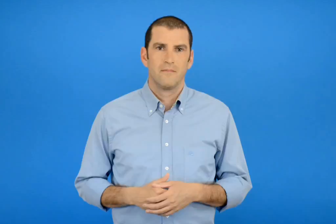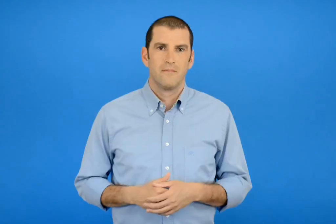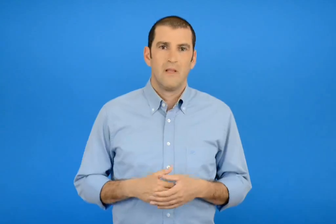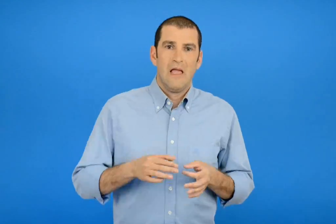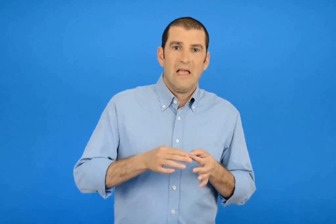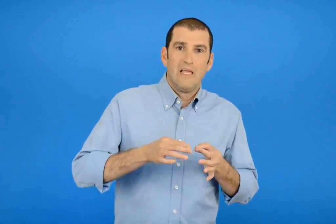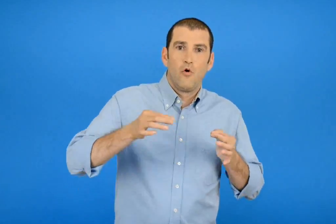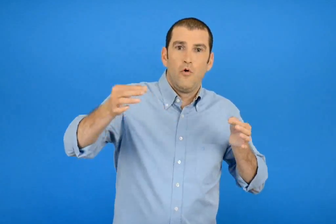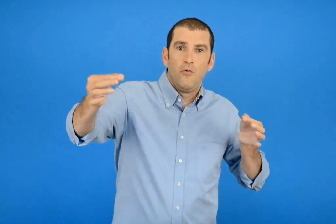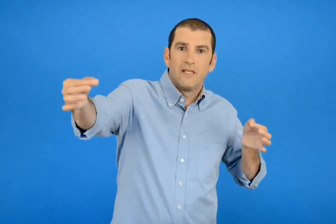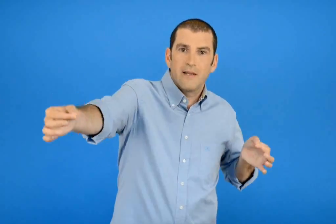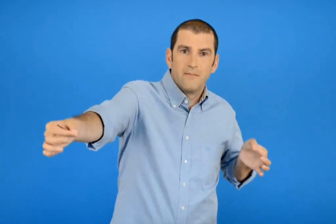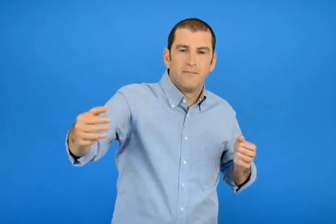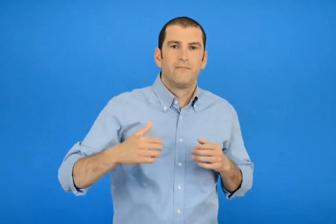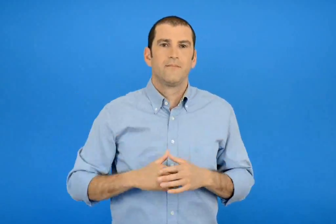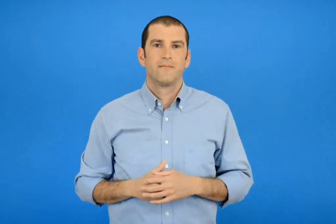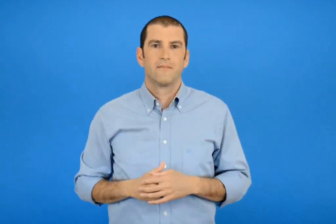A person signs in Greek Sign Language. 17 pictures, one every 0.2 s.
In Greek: χιλιόμετρα
